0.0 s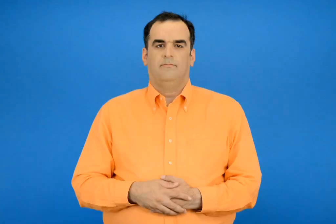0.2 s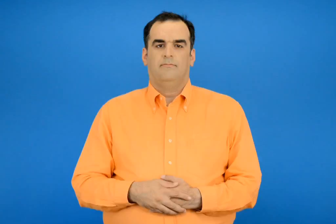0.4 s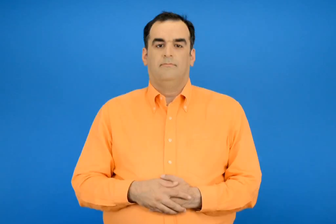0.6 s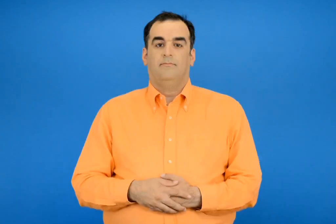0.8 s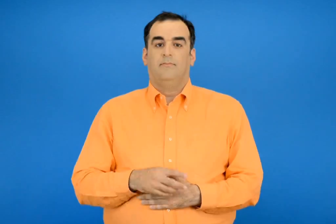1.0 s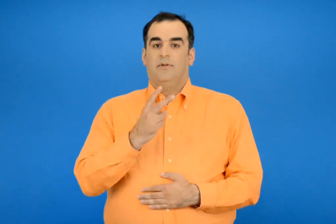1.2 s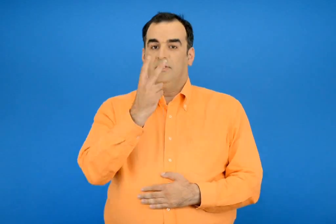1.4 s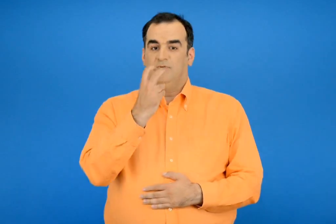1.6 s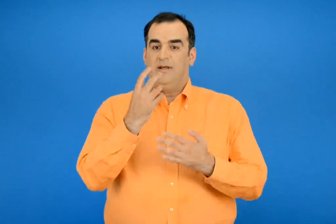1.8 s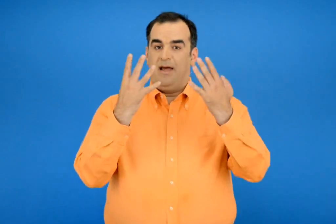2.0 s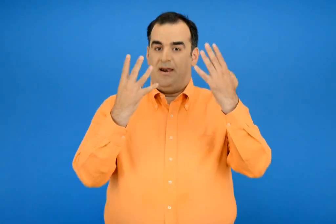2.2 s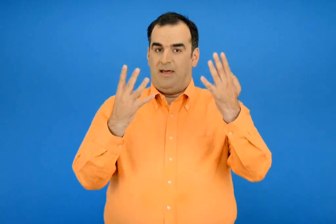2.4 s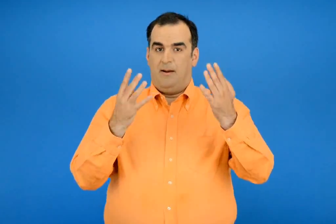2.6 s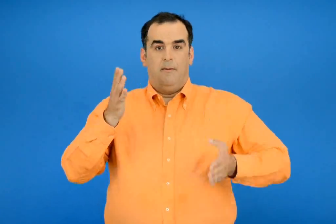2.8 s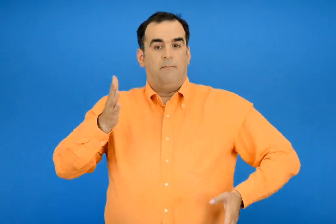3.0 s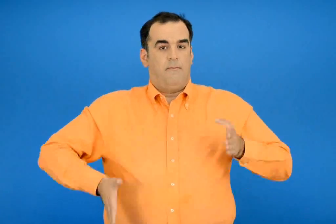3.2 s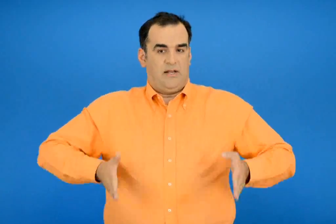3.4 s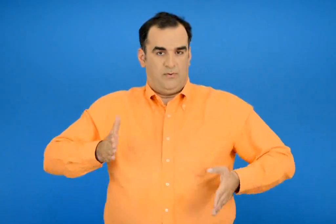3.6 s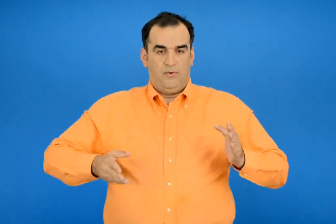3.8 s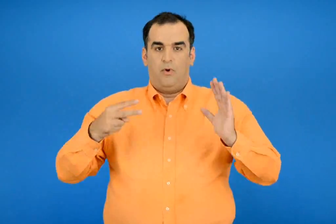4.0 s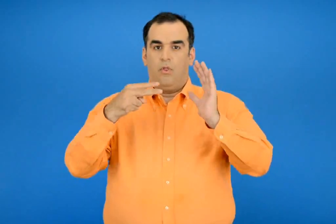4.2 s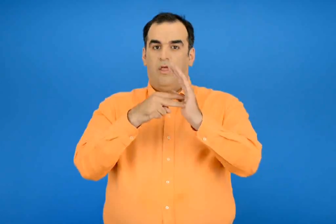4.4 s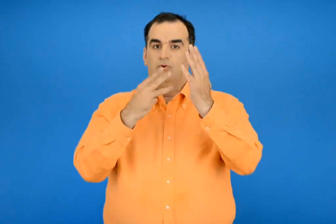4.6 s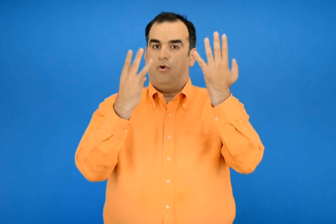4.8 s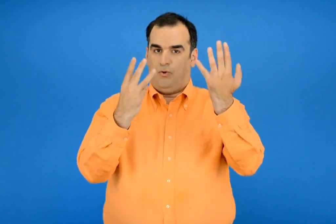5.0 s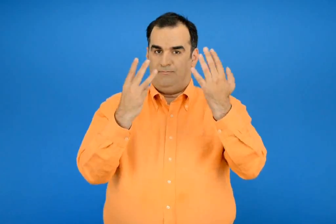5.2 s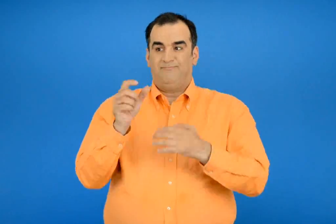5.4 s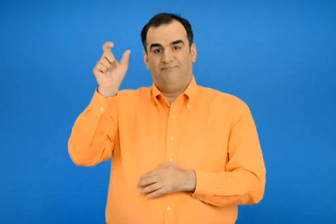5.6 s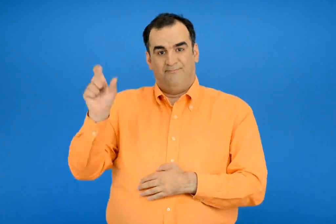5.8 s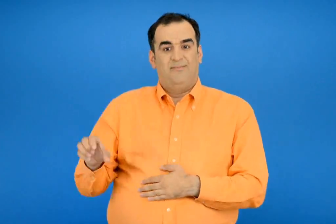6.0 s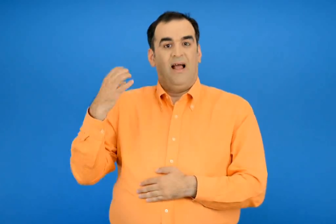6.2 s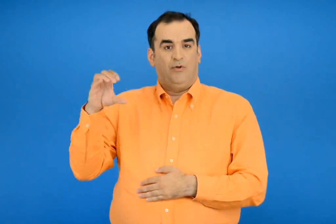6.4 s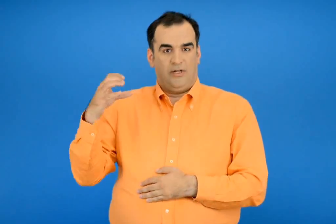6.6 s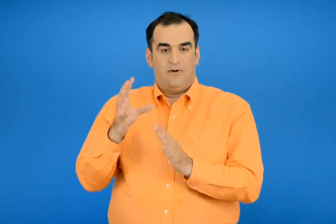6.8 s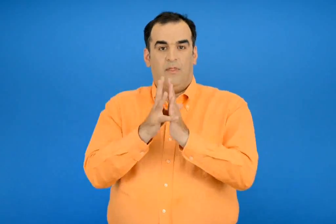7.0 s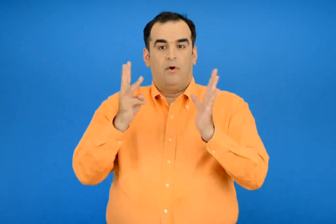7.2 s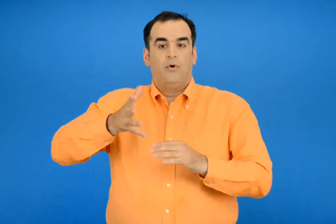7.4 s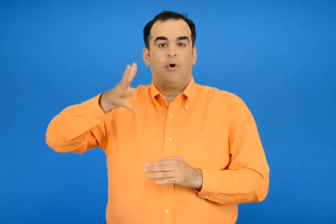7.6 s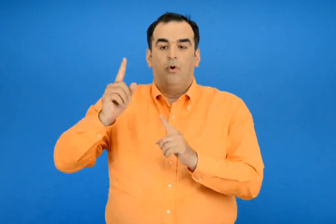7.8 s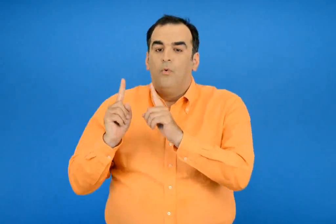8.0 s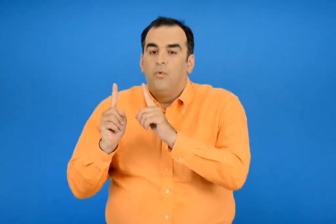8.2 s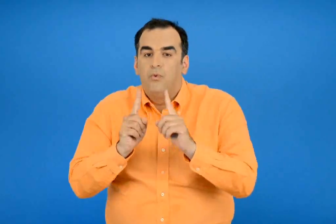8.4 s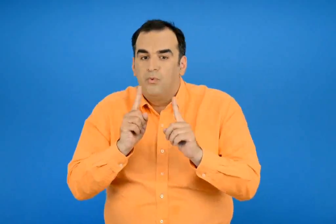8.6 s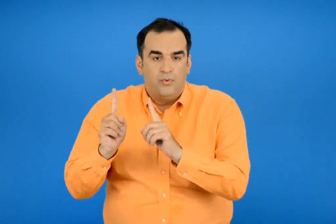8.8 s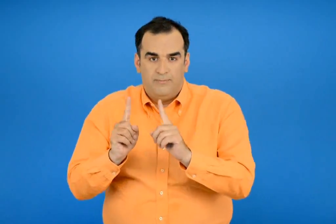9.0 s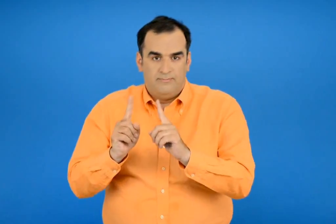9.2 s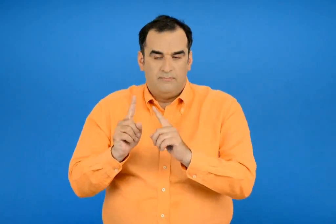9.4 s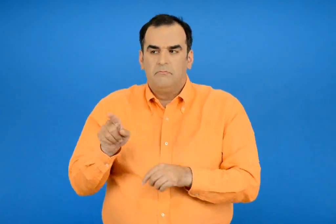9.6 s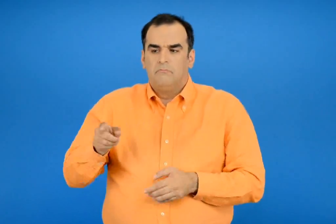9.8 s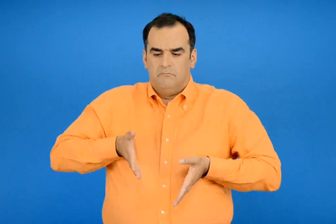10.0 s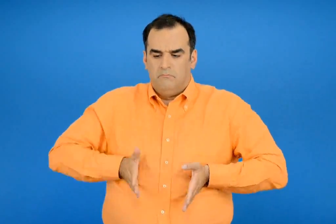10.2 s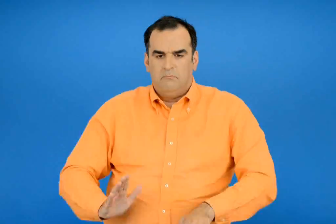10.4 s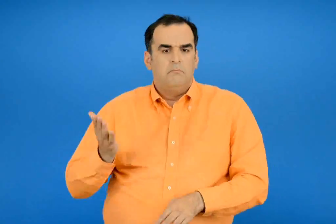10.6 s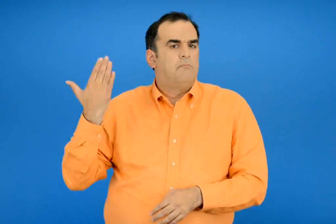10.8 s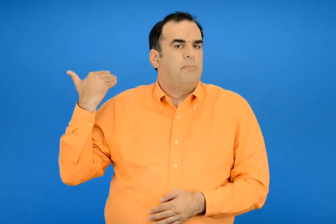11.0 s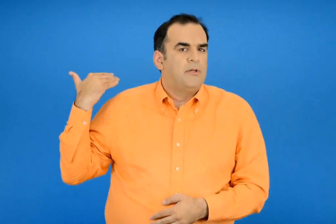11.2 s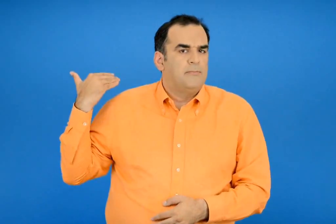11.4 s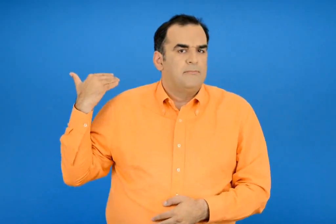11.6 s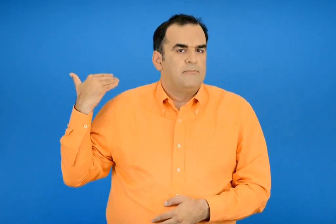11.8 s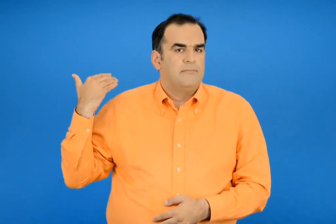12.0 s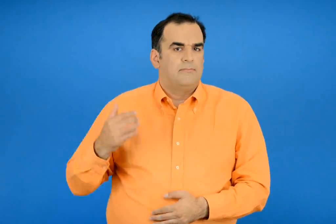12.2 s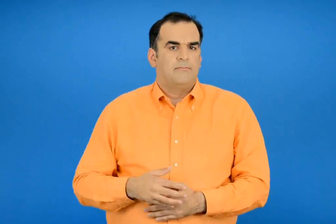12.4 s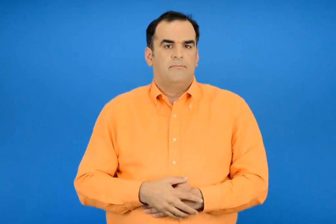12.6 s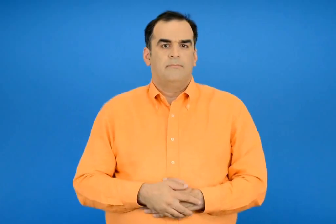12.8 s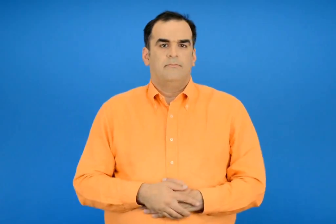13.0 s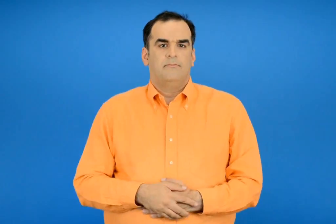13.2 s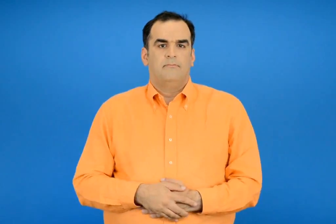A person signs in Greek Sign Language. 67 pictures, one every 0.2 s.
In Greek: στις 29 μάρτιου του 2008 ο λέκτορας κλείνει τα 18 του χρονιά πότε γεννήθηκε ;
